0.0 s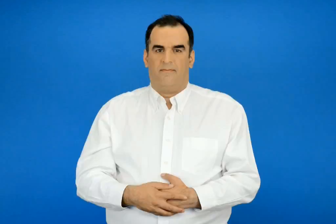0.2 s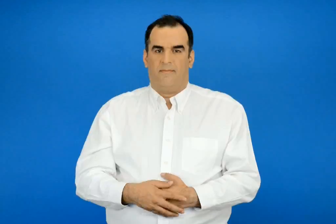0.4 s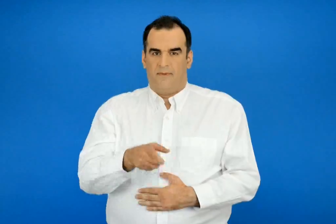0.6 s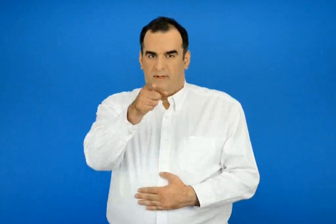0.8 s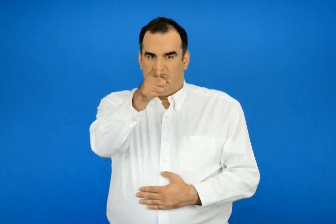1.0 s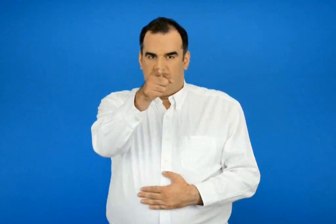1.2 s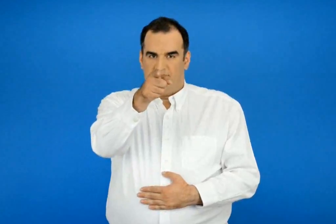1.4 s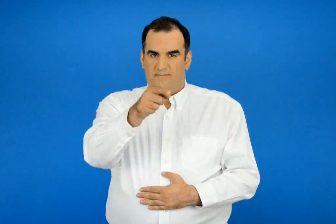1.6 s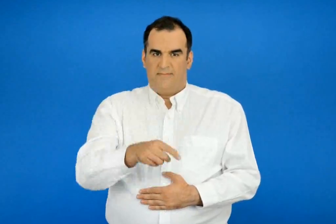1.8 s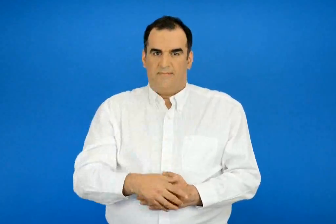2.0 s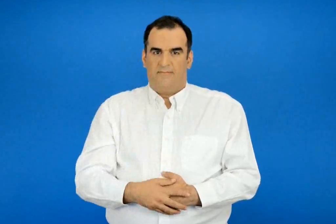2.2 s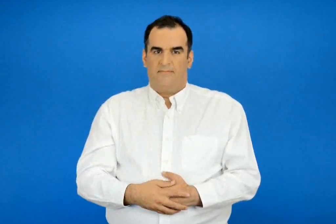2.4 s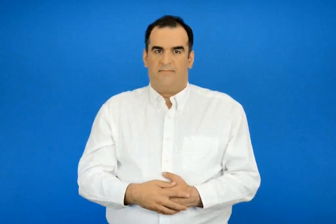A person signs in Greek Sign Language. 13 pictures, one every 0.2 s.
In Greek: εσύ
